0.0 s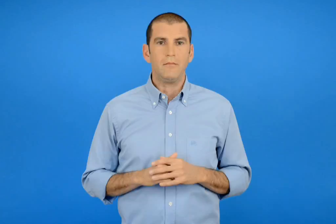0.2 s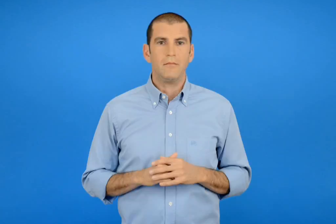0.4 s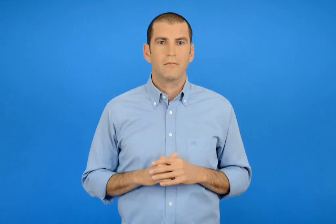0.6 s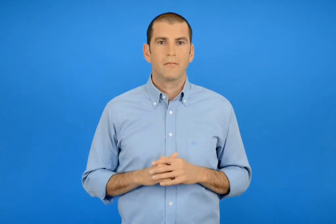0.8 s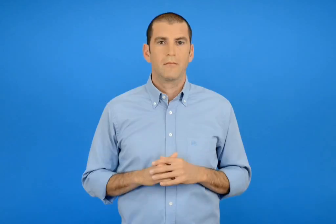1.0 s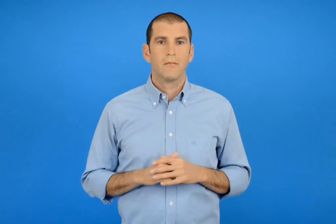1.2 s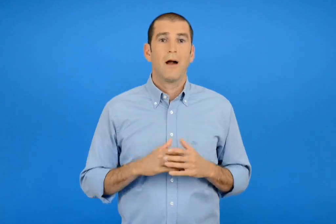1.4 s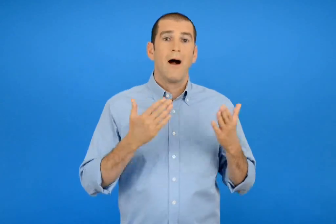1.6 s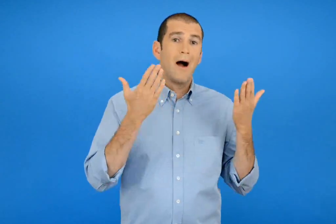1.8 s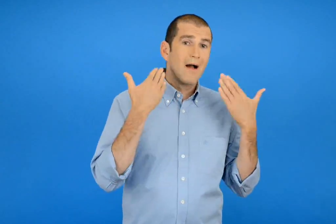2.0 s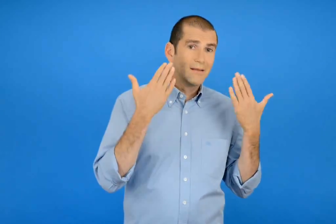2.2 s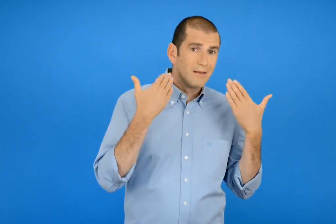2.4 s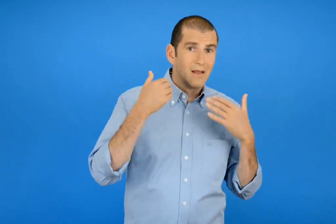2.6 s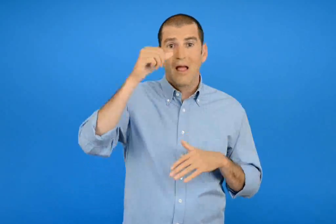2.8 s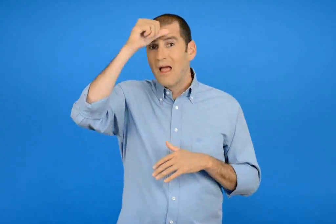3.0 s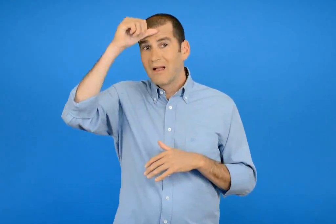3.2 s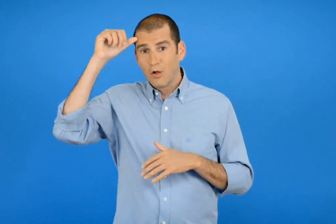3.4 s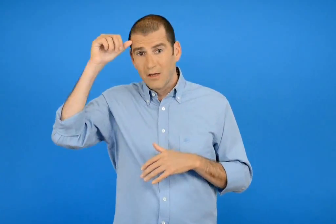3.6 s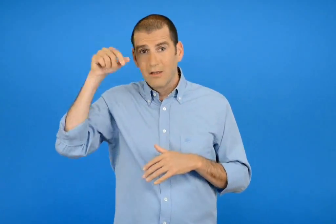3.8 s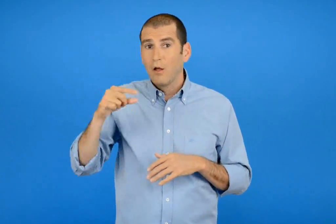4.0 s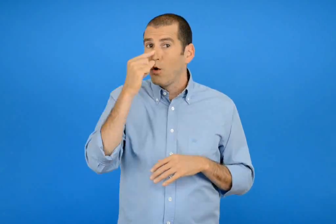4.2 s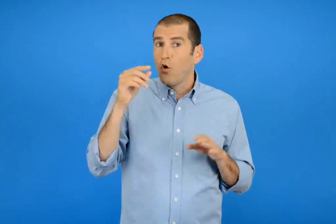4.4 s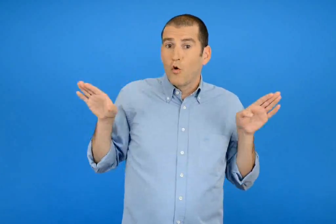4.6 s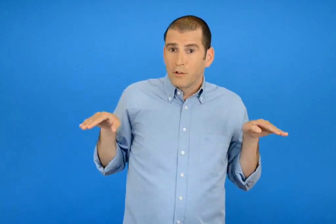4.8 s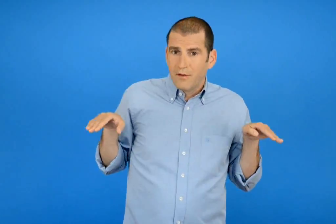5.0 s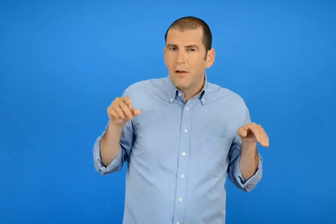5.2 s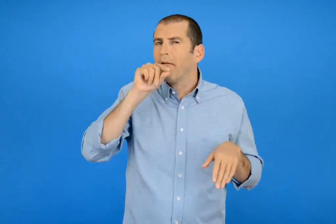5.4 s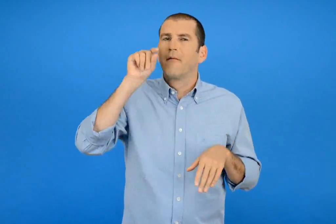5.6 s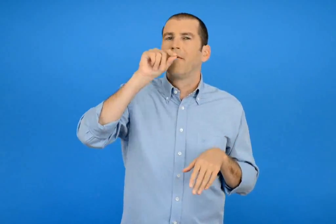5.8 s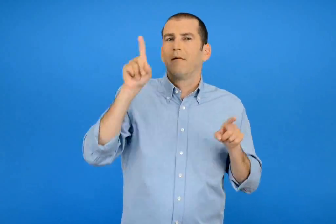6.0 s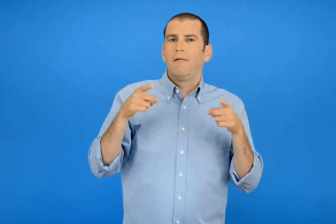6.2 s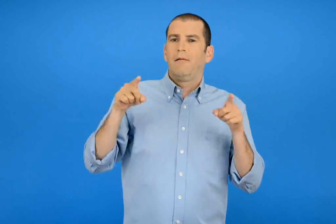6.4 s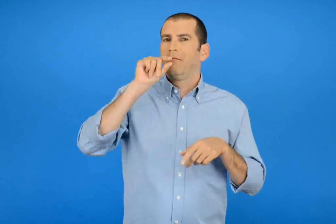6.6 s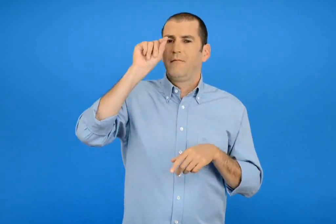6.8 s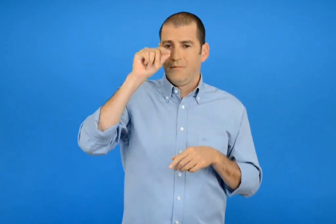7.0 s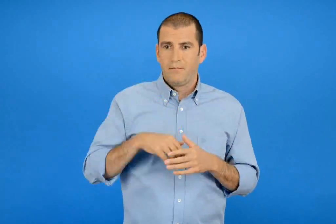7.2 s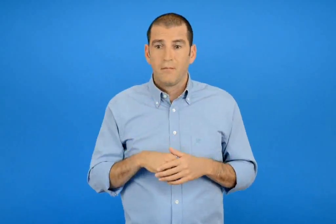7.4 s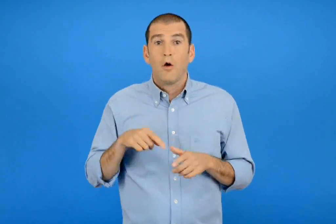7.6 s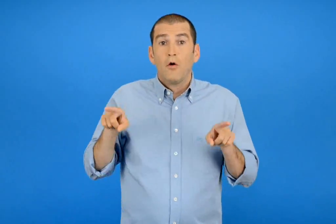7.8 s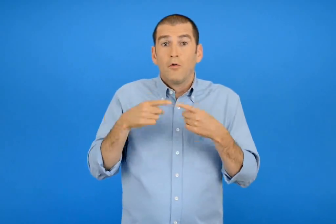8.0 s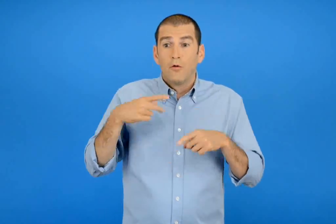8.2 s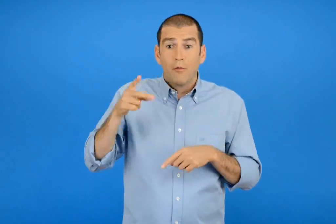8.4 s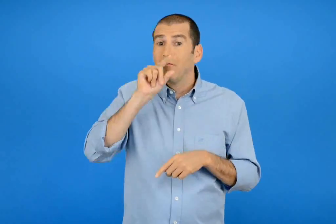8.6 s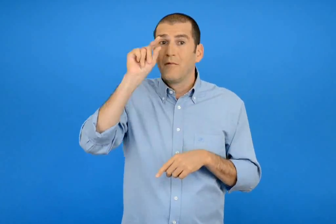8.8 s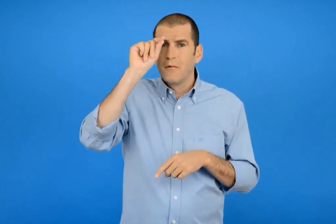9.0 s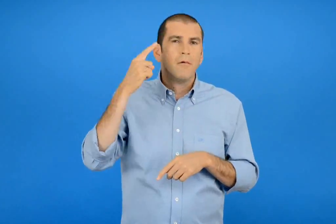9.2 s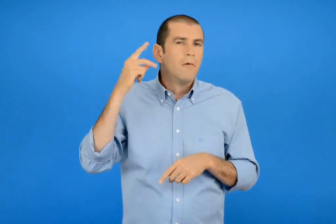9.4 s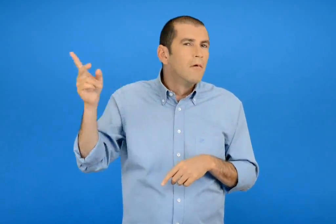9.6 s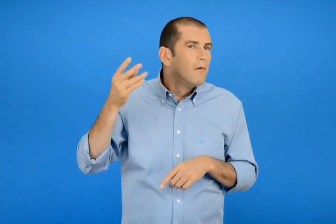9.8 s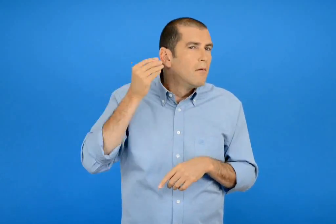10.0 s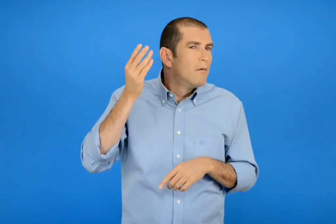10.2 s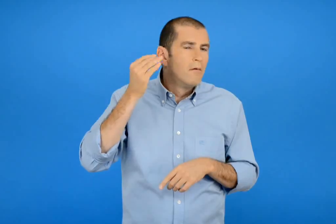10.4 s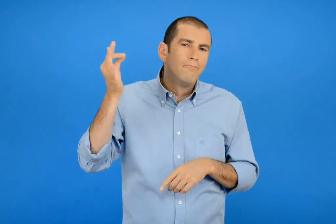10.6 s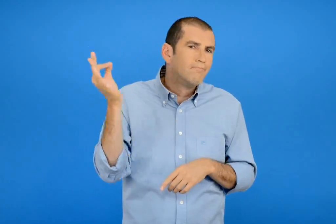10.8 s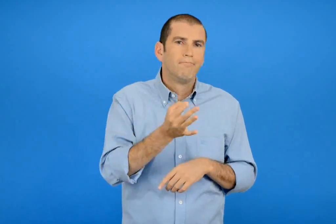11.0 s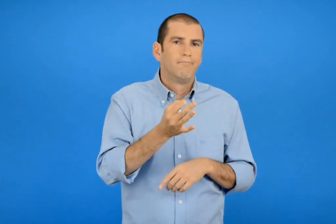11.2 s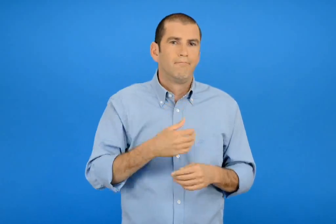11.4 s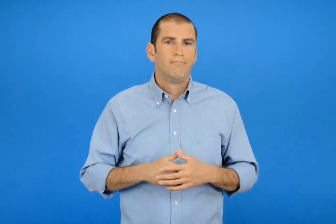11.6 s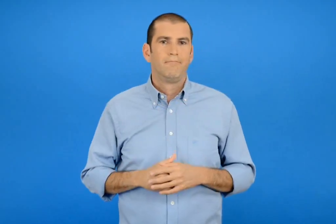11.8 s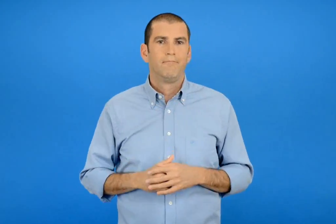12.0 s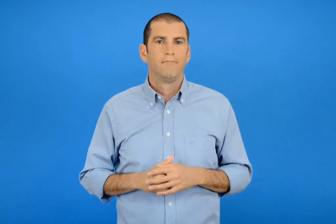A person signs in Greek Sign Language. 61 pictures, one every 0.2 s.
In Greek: την άνοιξη και το καλοκαίρι το κοτσύφι κελαηδάει το τραγούδι του είναι πολύ μελωδικό
